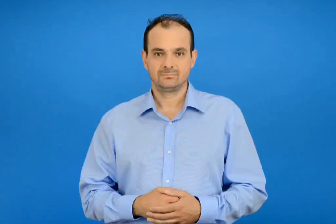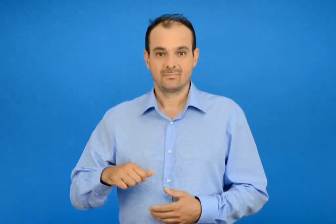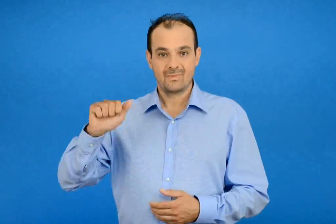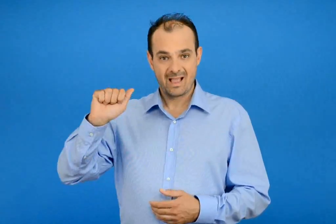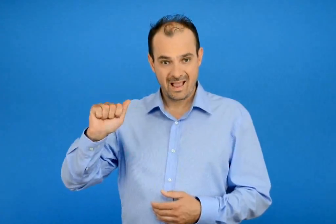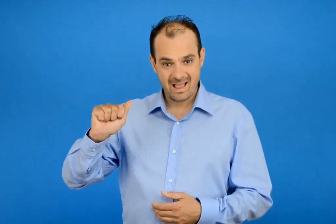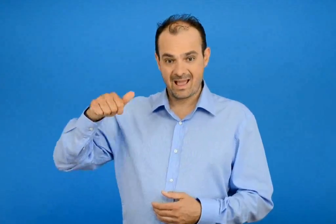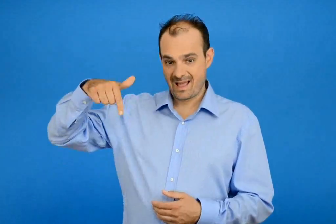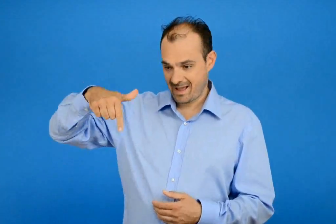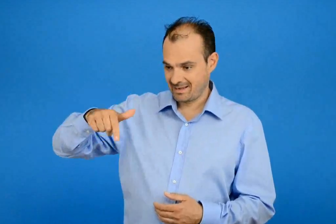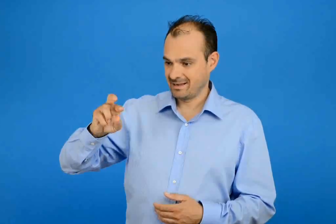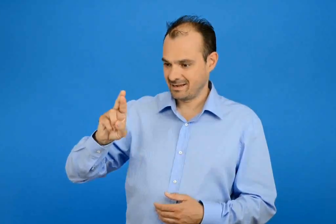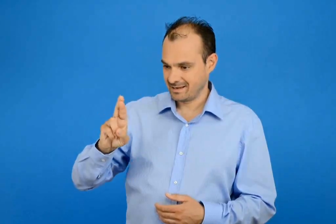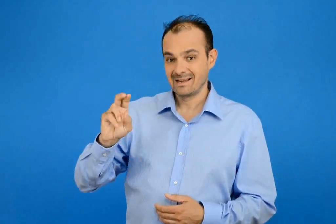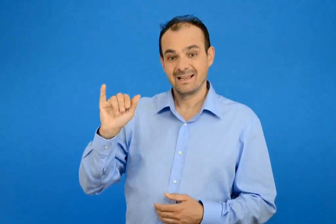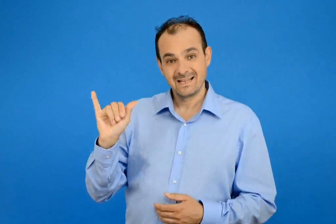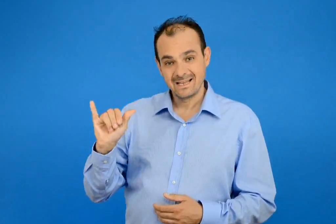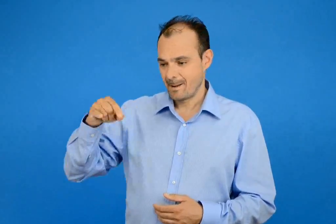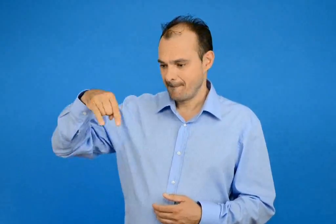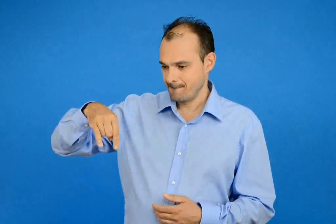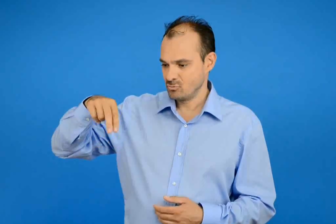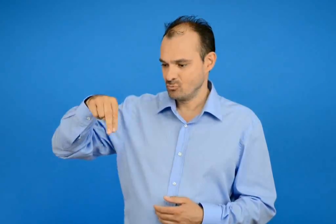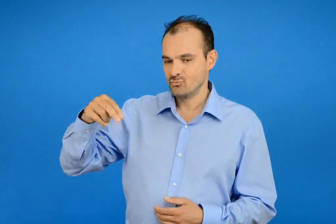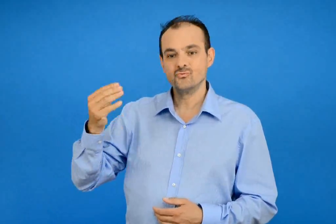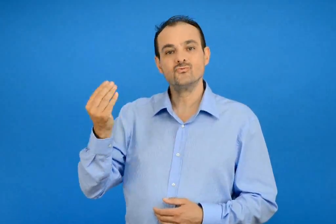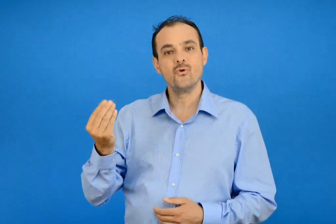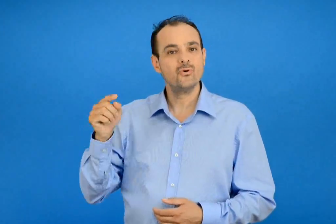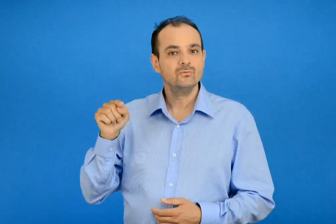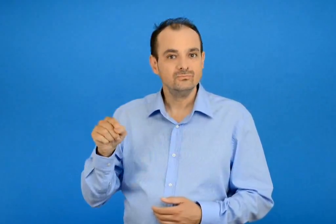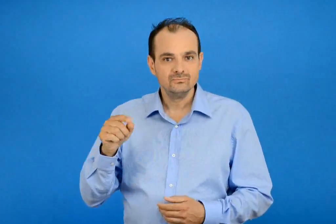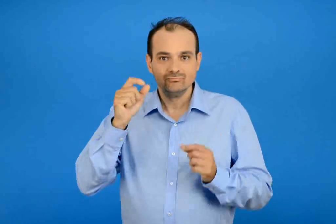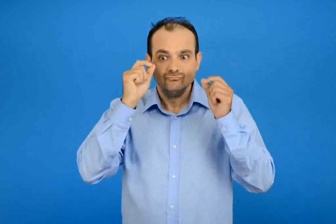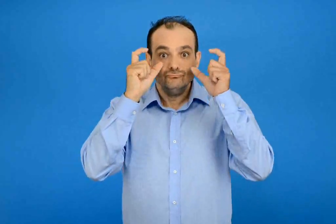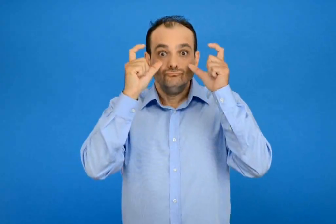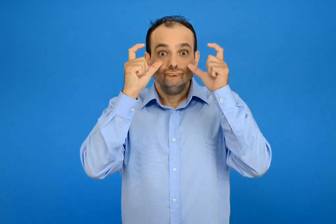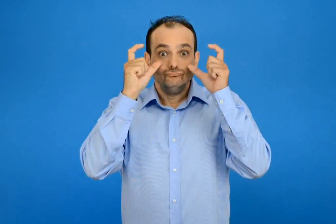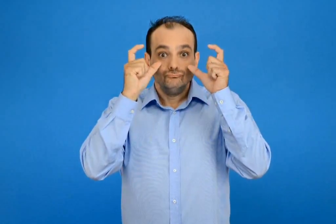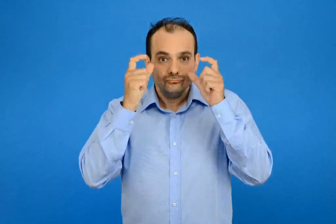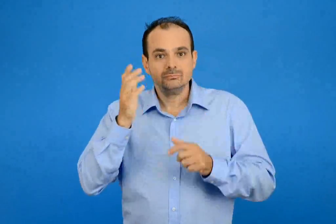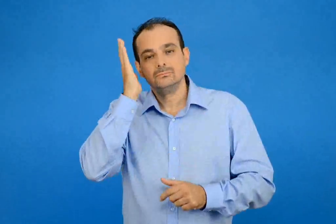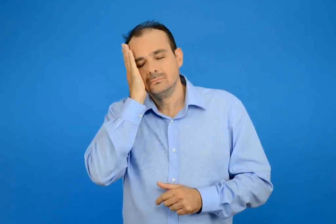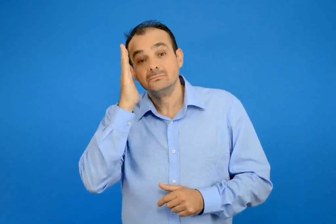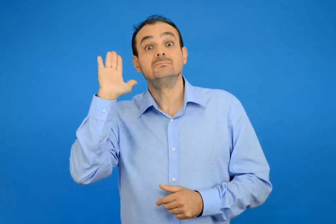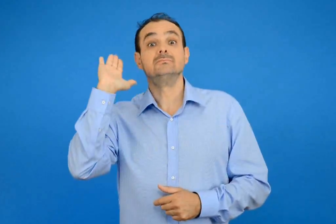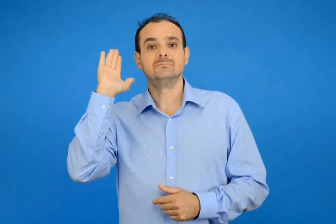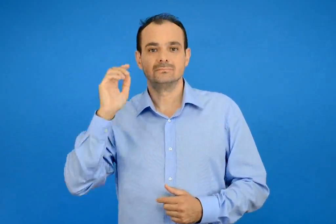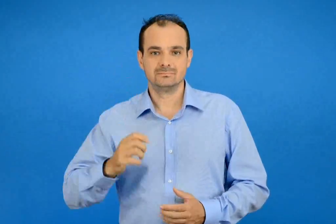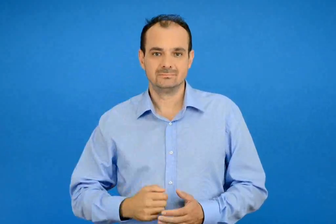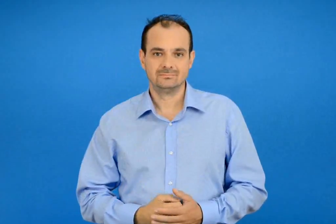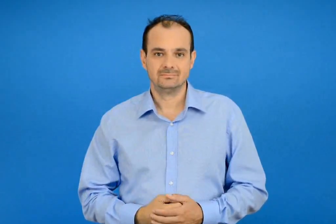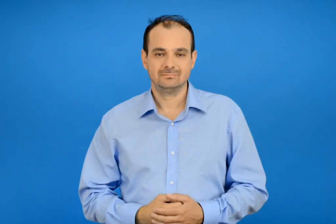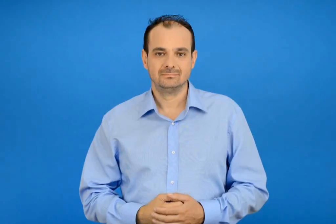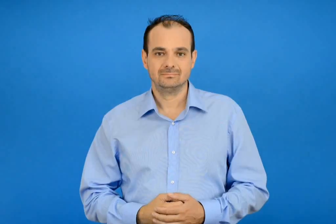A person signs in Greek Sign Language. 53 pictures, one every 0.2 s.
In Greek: αγρυπνώ μένω άυπνος δεν κοιμάμαι
